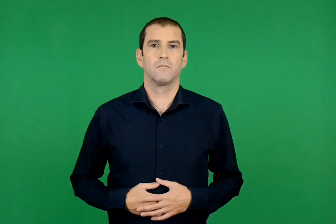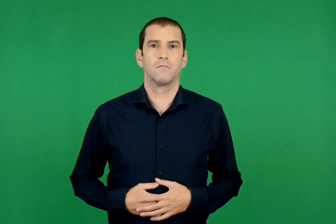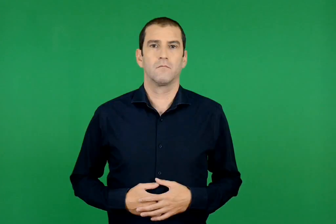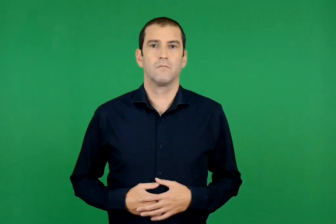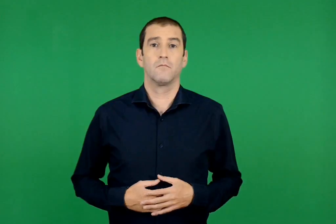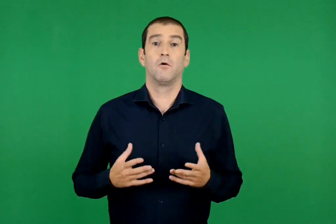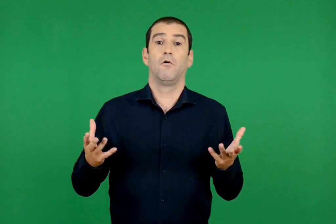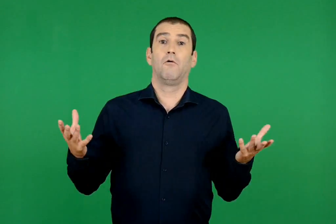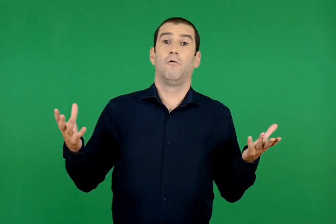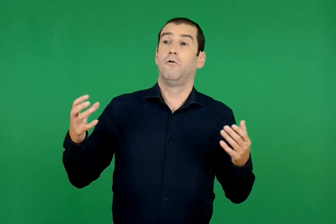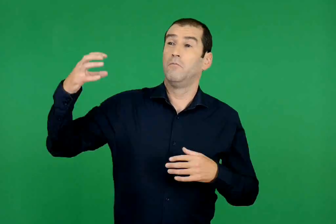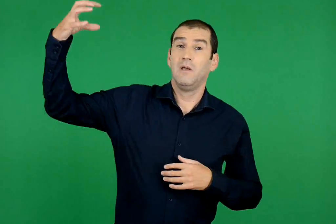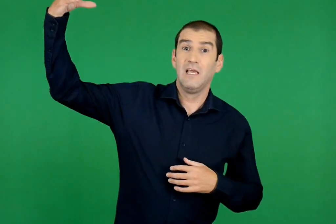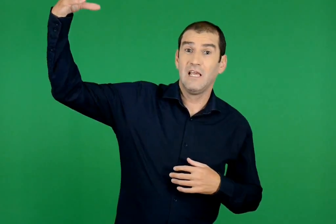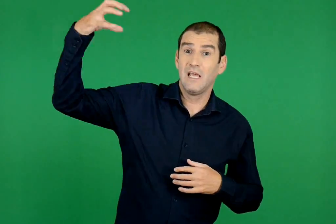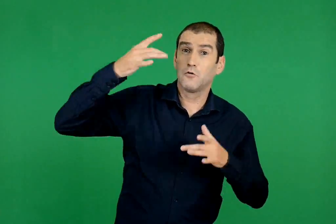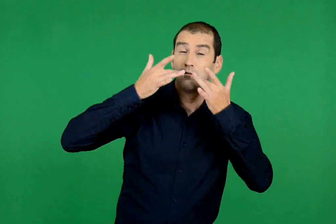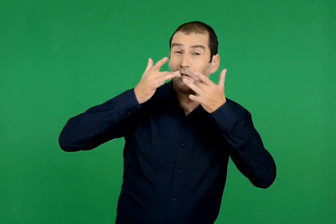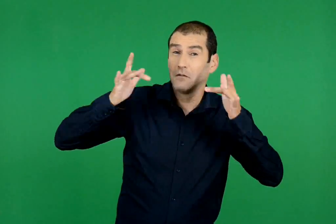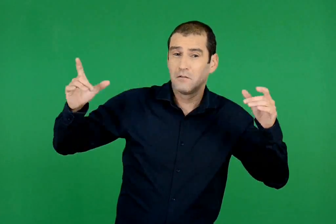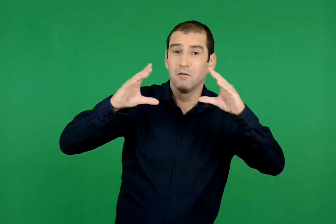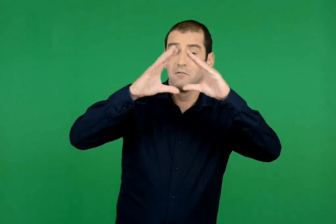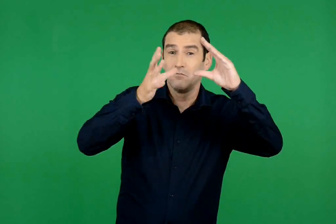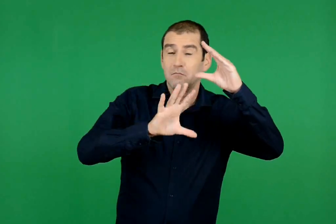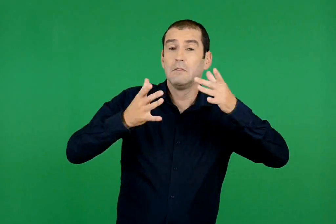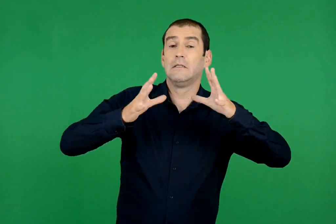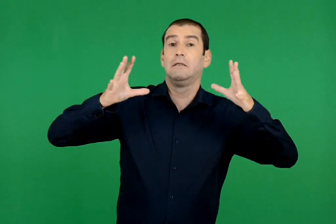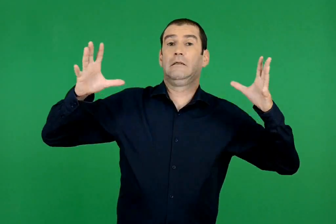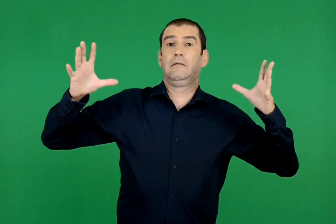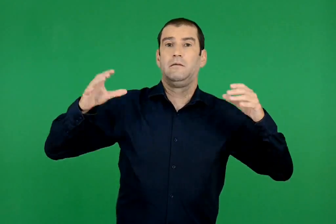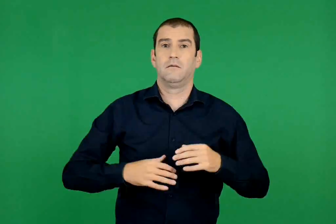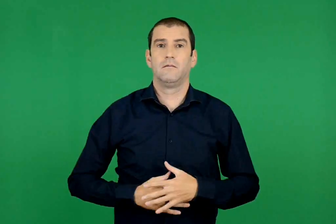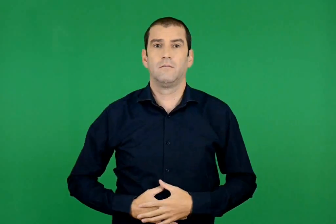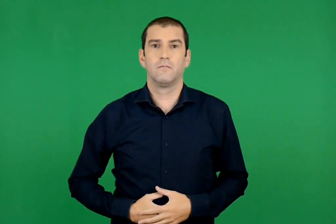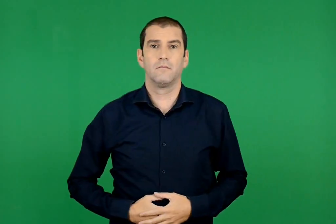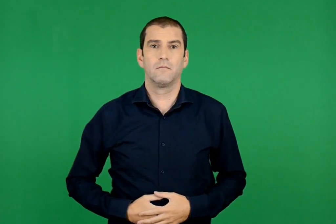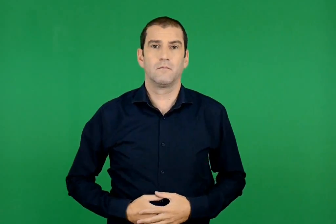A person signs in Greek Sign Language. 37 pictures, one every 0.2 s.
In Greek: Ω , πόσο έλαμπαν κάτω από τον λαμπρό ήλιο
